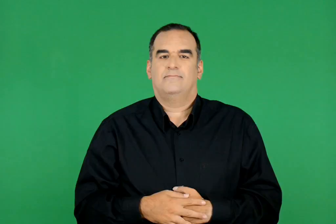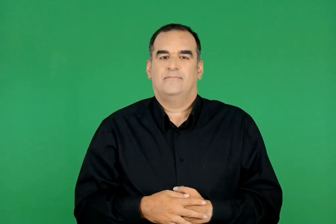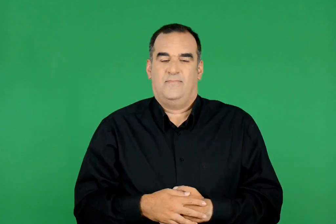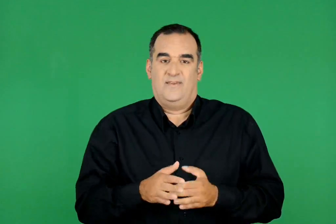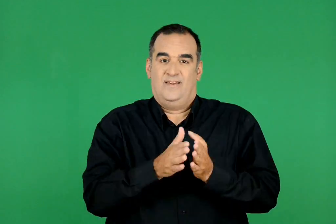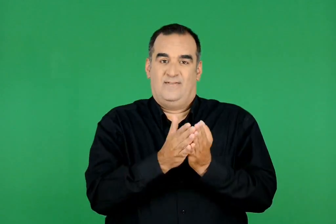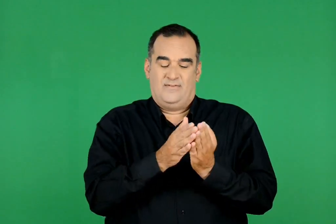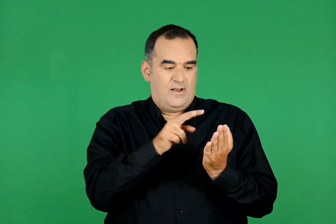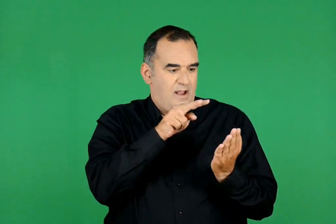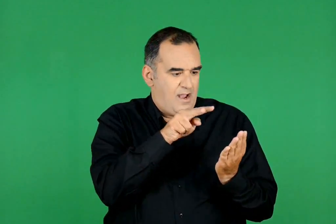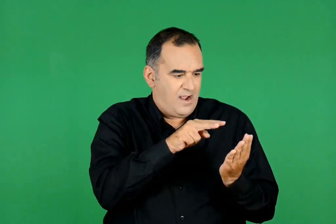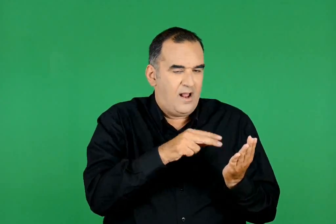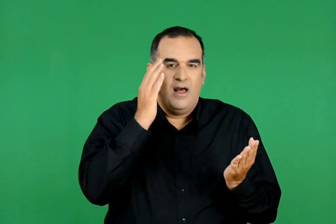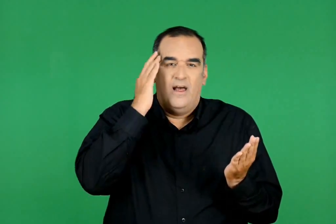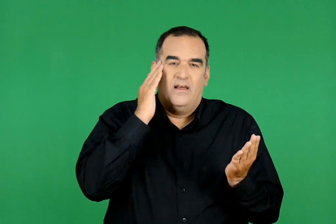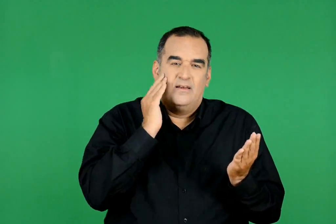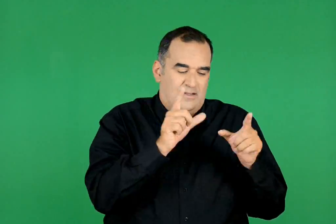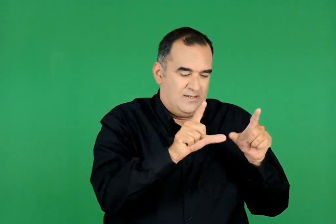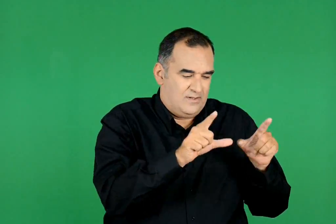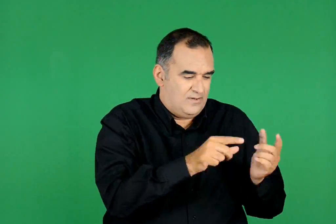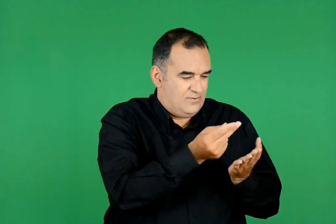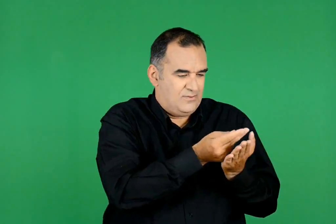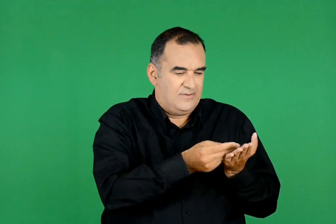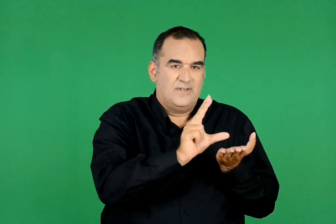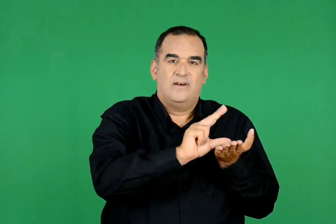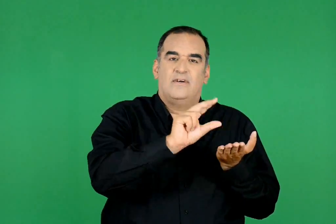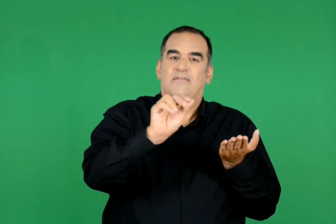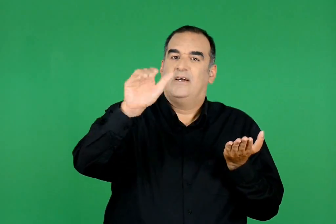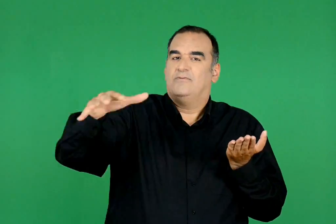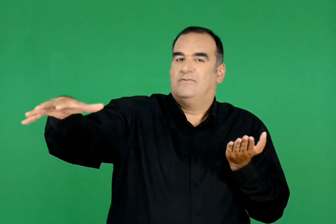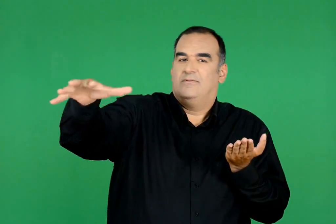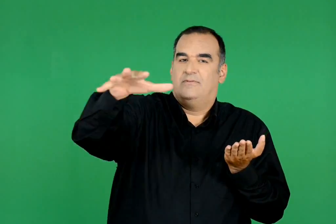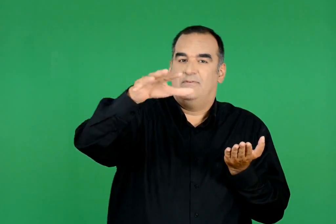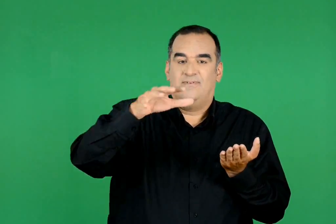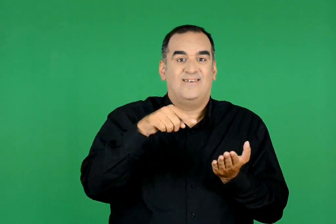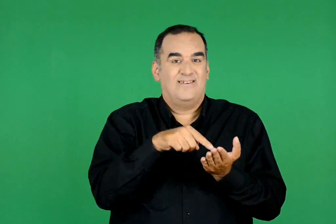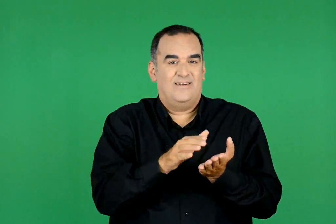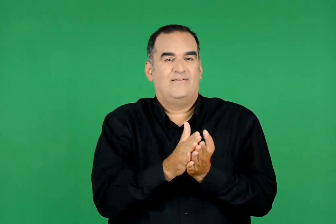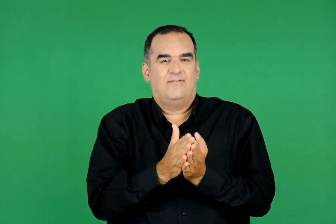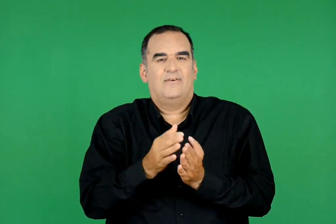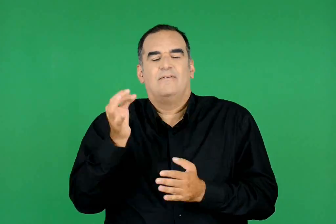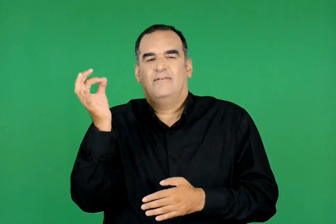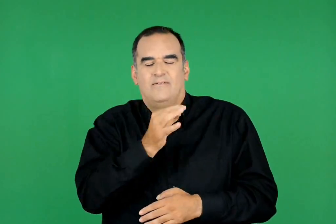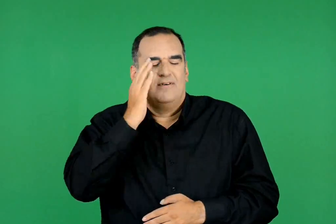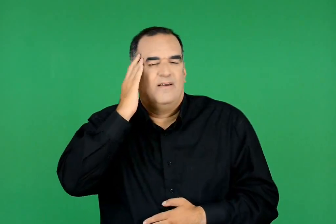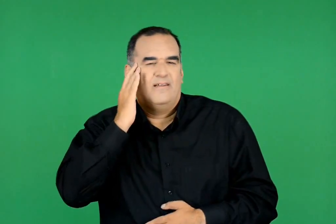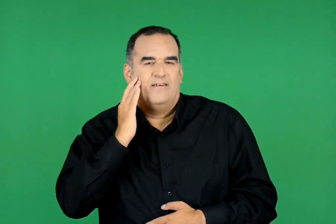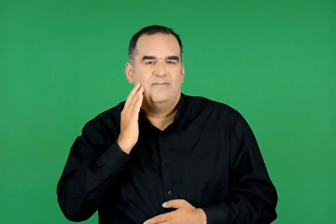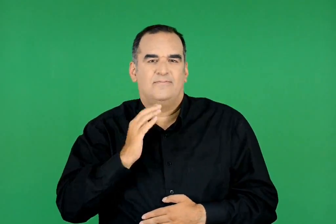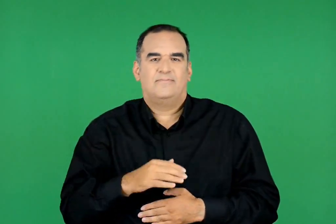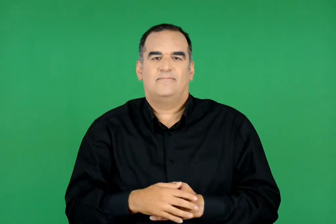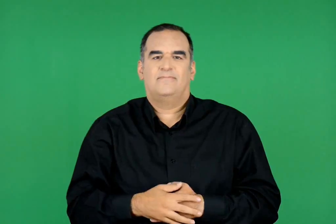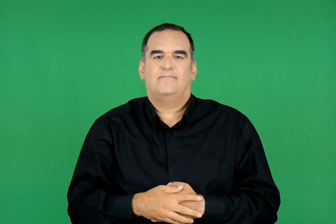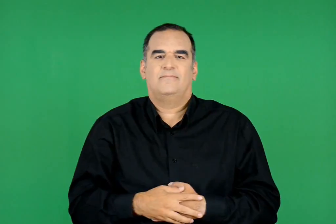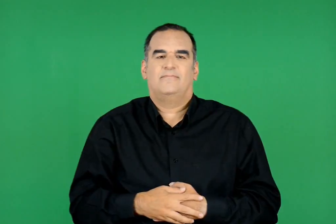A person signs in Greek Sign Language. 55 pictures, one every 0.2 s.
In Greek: με θαυμασμό κοιτούσα τις ζωγραφιές του , τις εικόνες αυτές του έξω κόσμου . ήταν ένα βιβλίο μαγικό
